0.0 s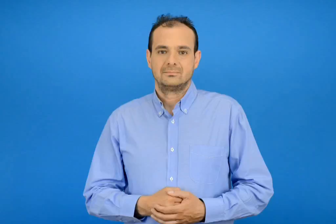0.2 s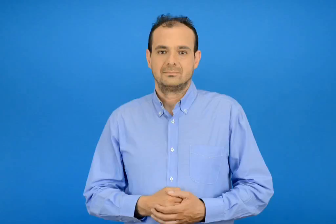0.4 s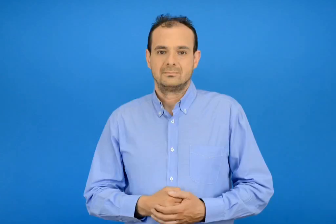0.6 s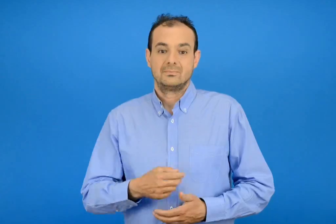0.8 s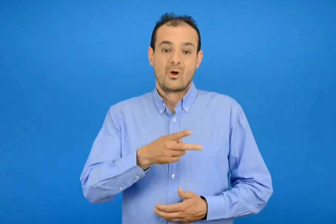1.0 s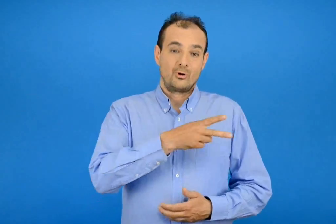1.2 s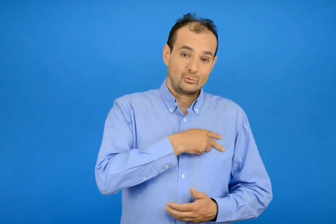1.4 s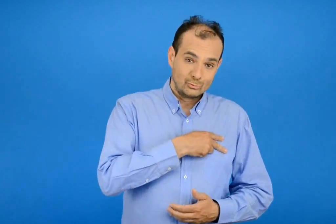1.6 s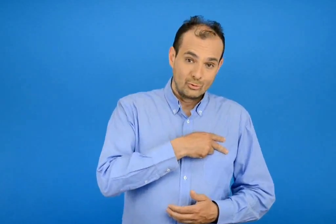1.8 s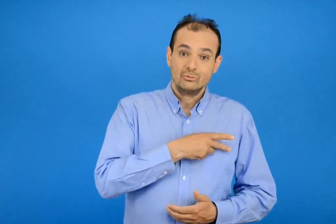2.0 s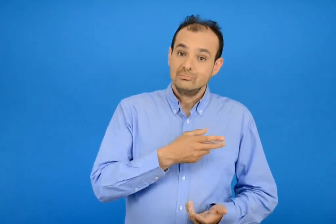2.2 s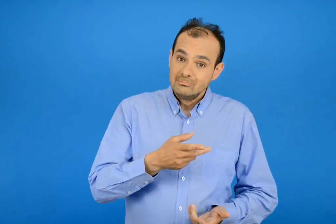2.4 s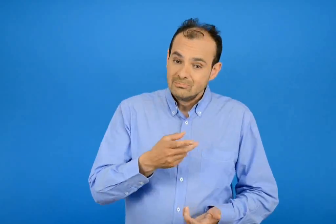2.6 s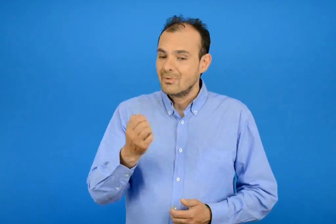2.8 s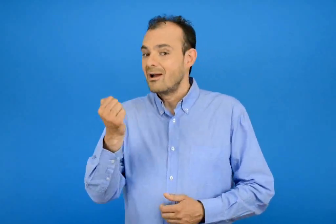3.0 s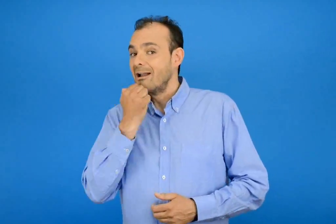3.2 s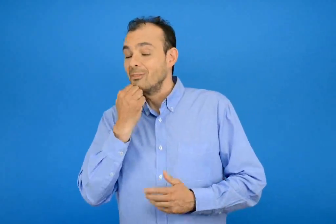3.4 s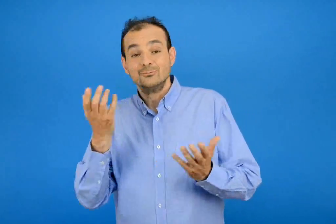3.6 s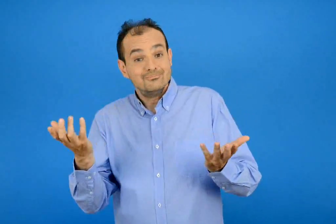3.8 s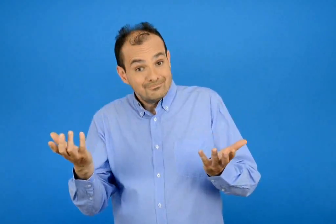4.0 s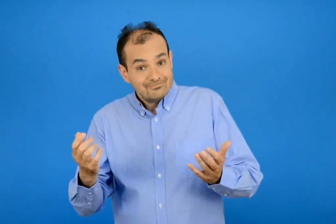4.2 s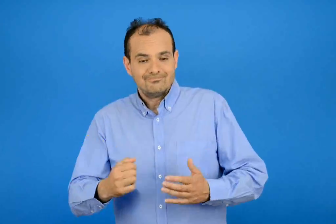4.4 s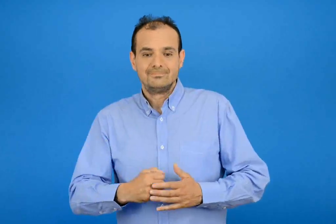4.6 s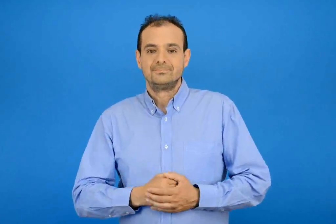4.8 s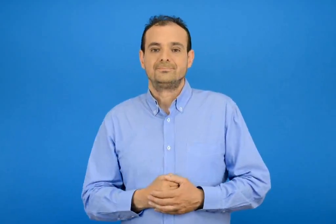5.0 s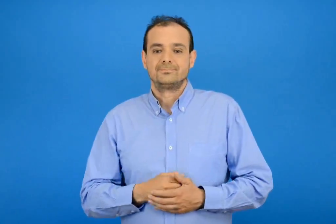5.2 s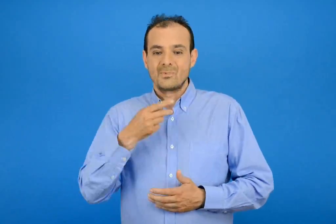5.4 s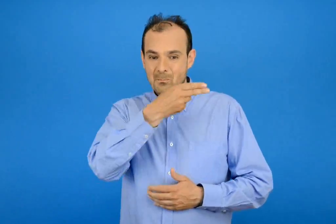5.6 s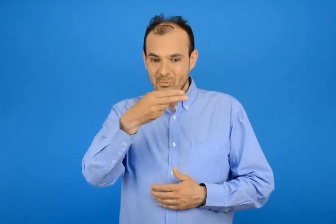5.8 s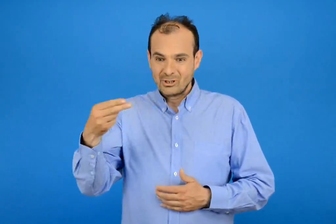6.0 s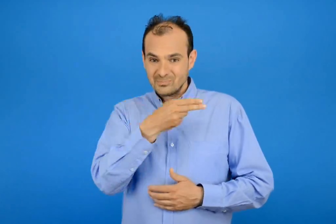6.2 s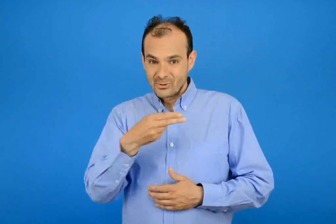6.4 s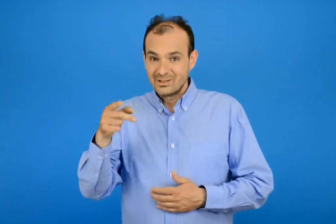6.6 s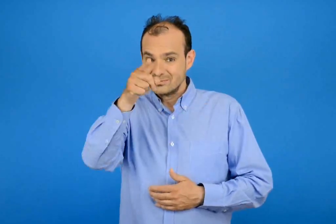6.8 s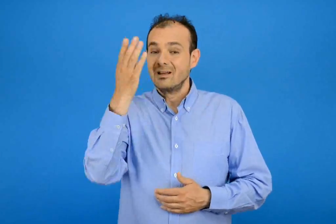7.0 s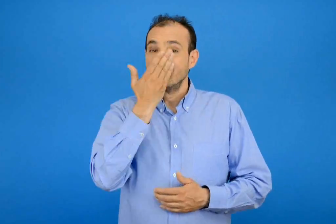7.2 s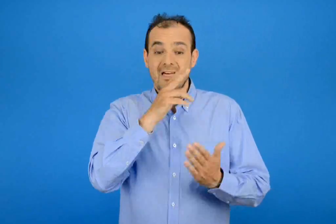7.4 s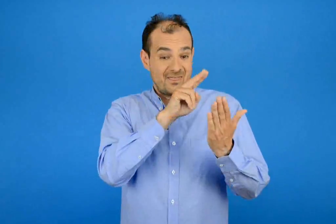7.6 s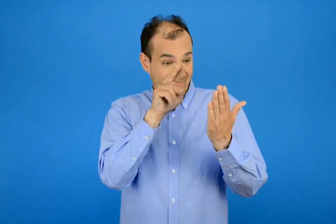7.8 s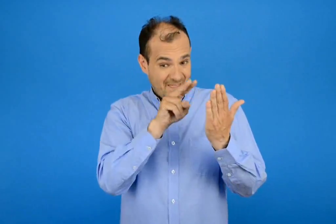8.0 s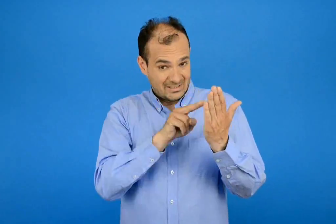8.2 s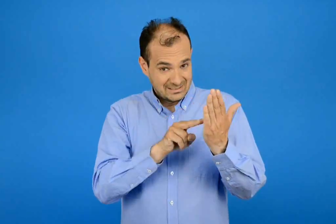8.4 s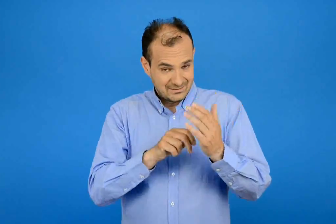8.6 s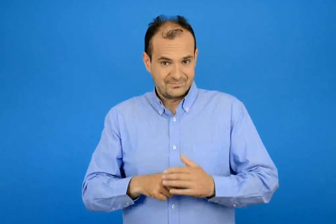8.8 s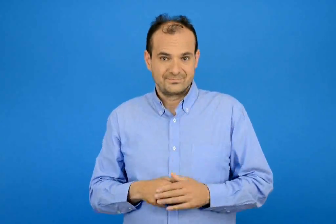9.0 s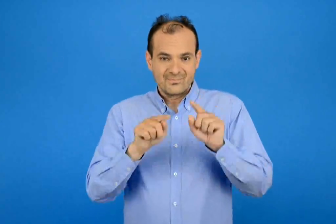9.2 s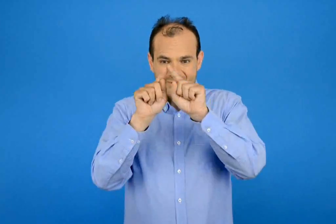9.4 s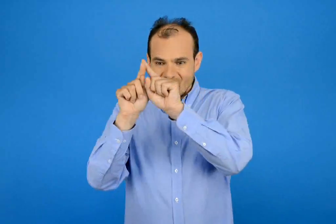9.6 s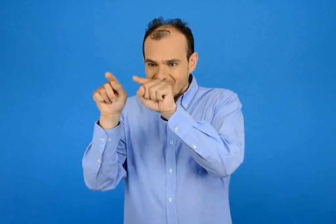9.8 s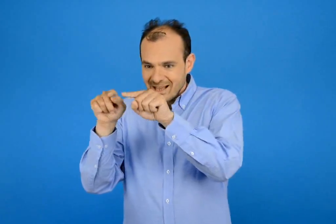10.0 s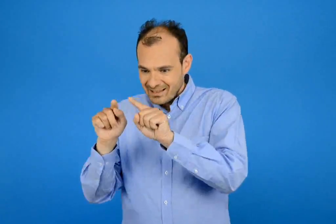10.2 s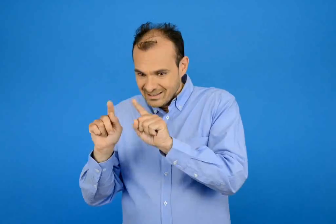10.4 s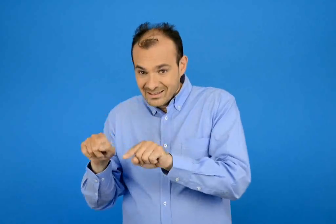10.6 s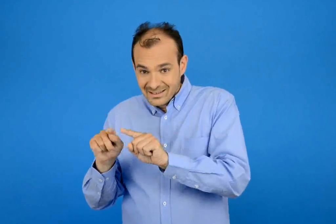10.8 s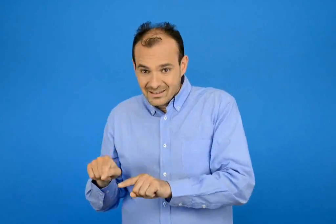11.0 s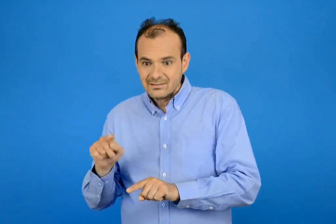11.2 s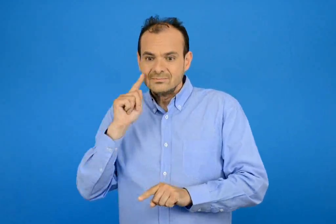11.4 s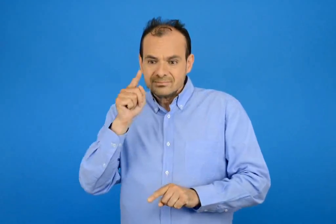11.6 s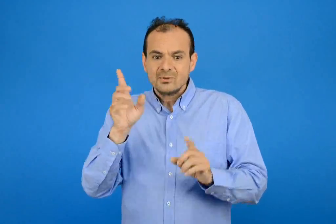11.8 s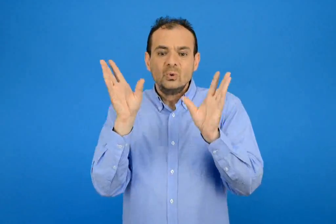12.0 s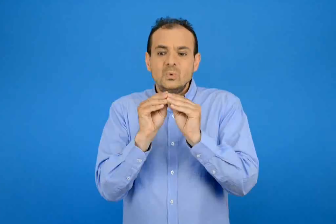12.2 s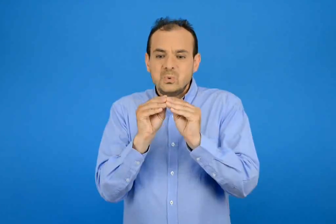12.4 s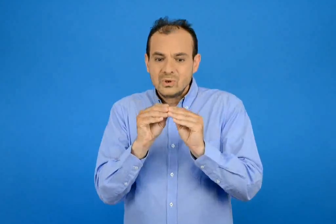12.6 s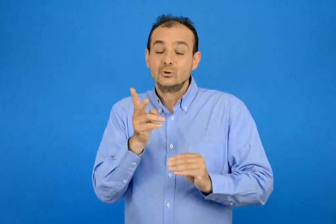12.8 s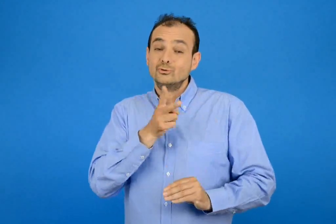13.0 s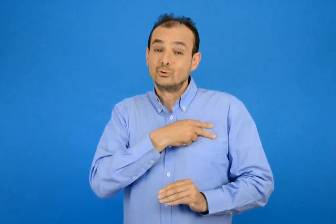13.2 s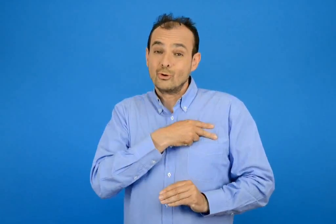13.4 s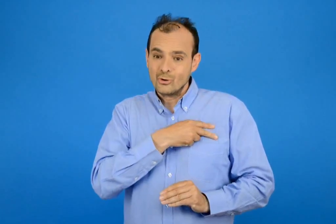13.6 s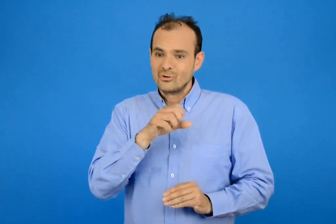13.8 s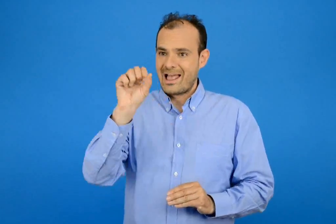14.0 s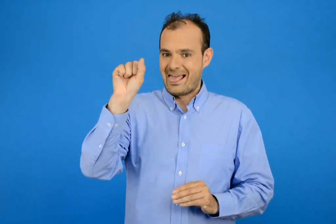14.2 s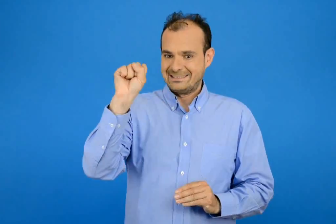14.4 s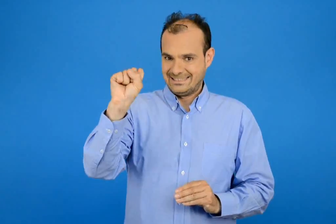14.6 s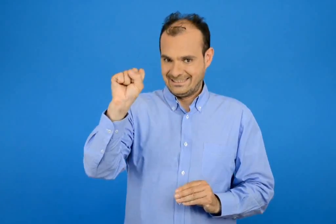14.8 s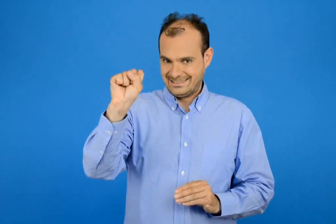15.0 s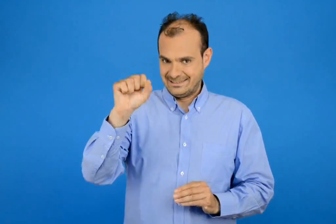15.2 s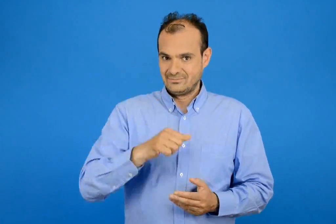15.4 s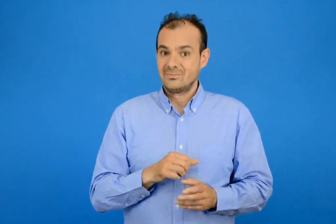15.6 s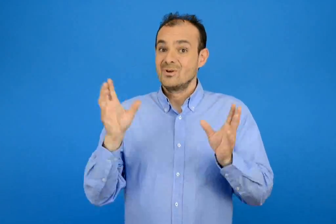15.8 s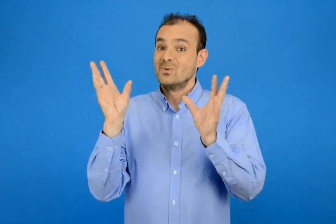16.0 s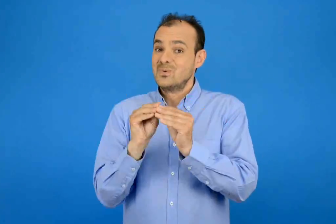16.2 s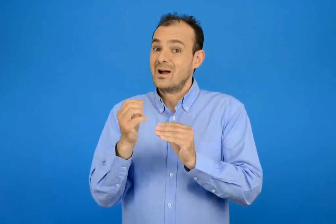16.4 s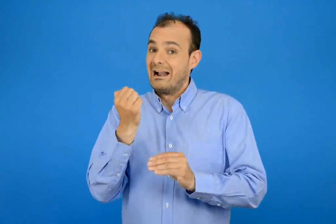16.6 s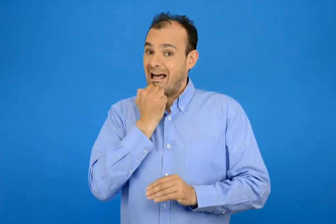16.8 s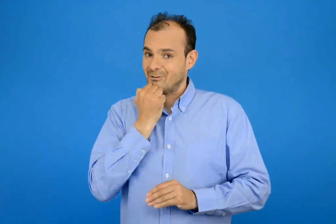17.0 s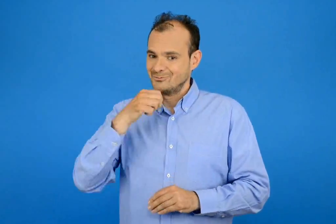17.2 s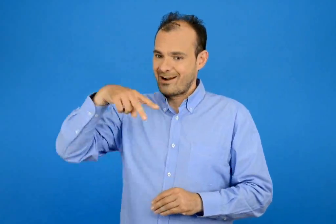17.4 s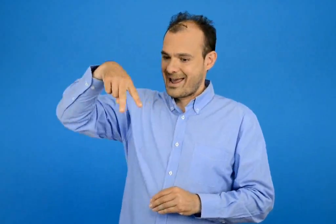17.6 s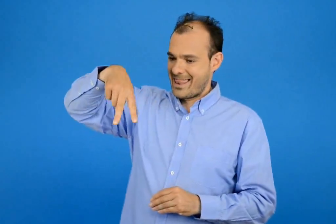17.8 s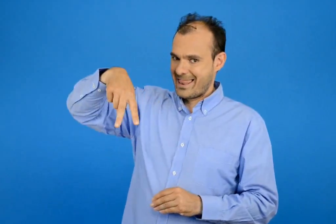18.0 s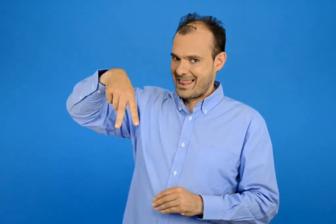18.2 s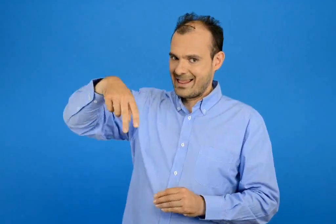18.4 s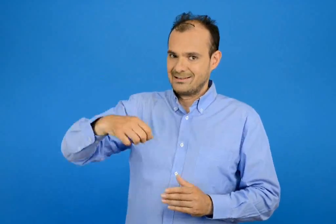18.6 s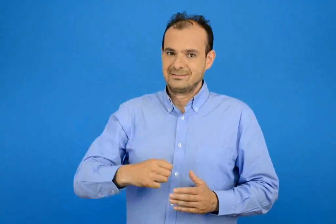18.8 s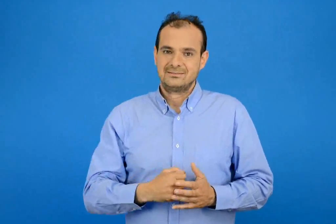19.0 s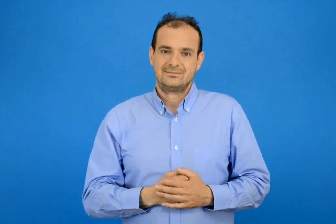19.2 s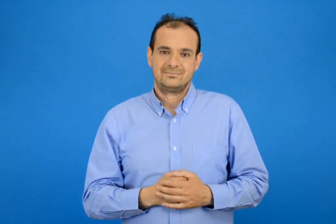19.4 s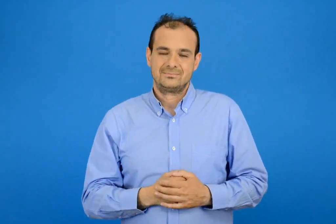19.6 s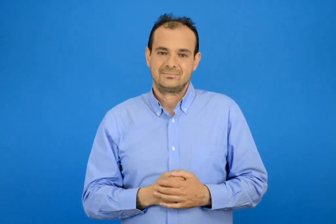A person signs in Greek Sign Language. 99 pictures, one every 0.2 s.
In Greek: σωστό η λάθος ; διάβασε τις προτάσεις και συμπλήρωσε στο κουτάκι σ για το σωστό η λ για το λάθος
